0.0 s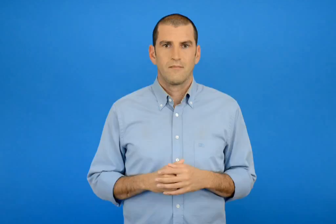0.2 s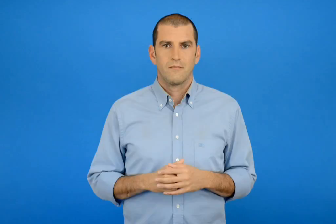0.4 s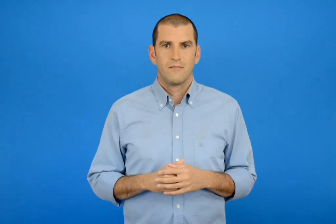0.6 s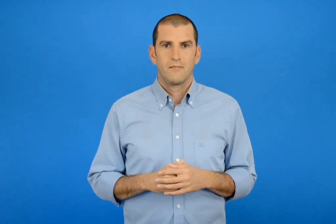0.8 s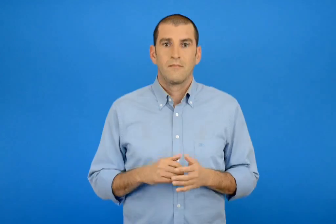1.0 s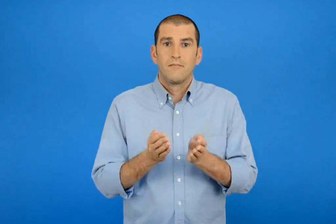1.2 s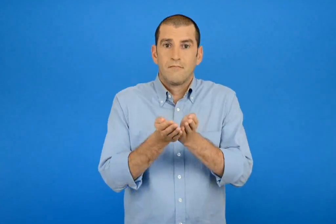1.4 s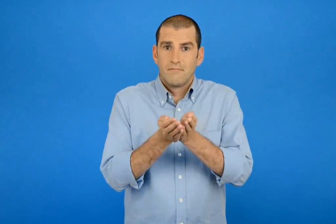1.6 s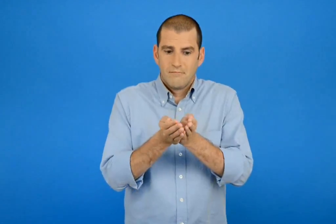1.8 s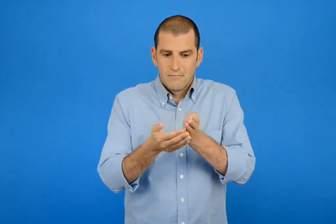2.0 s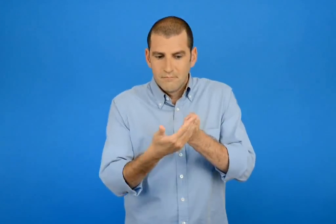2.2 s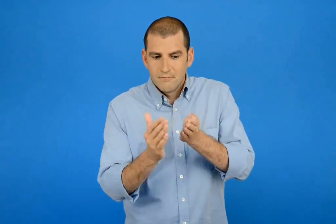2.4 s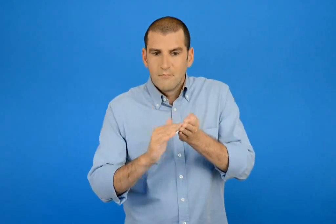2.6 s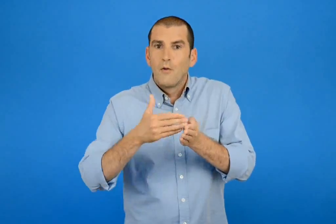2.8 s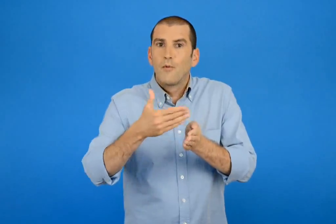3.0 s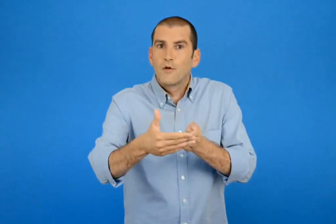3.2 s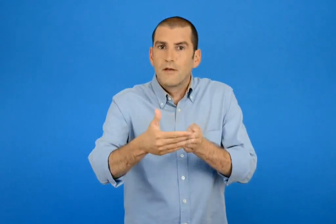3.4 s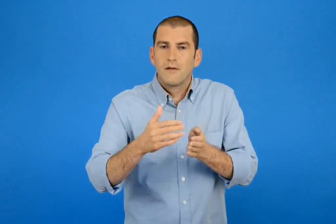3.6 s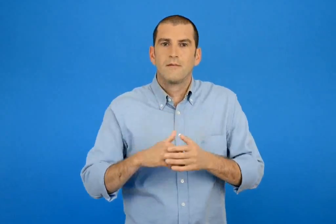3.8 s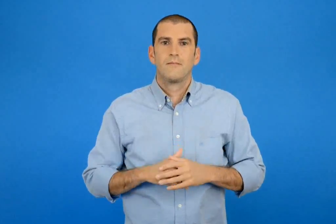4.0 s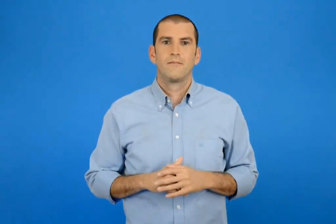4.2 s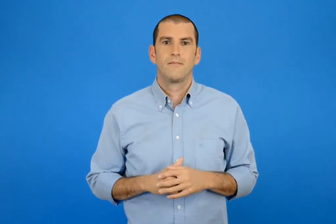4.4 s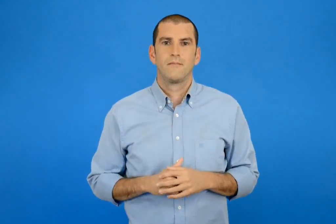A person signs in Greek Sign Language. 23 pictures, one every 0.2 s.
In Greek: πλώρη
